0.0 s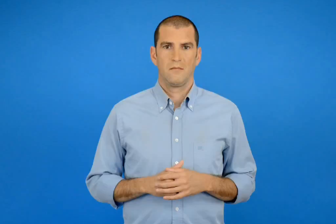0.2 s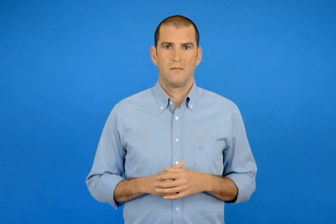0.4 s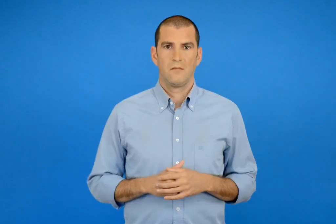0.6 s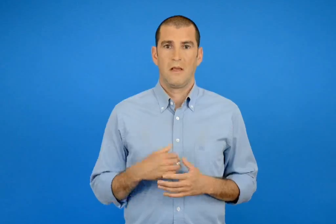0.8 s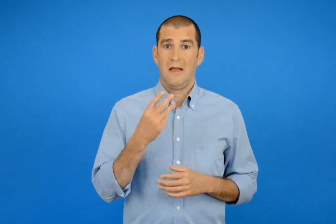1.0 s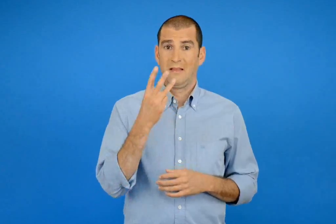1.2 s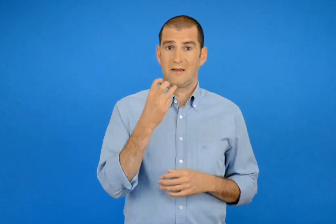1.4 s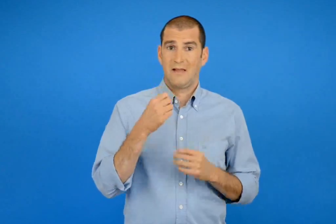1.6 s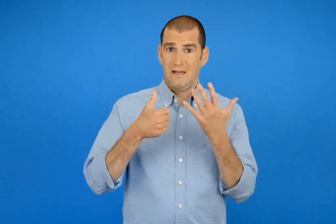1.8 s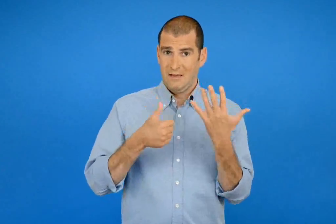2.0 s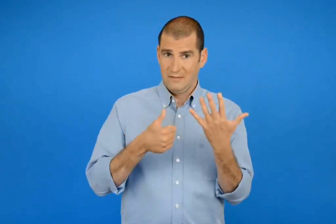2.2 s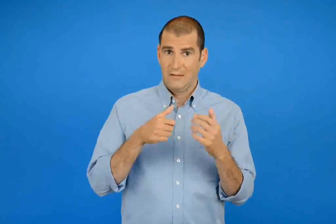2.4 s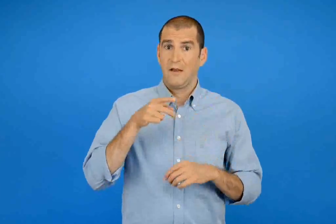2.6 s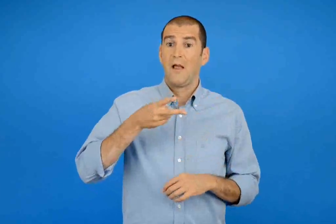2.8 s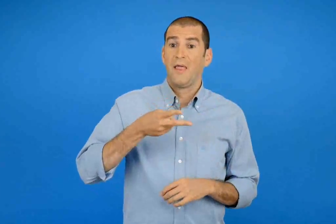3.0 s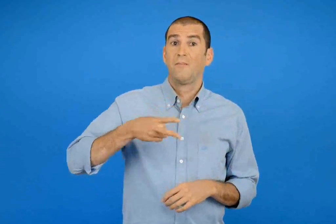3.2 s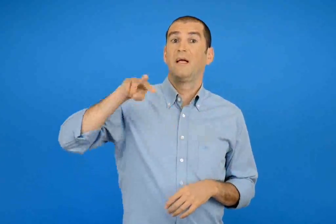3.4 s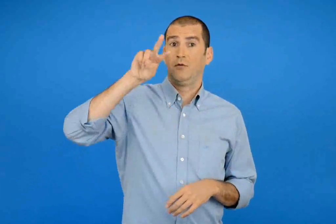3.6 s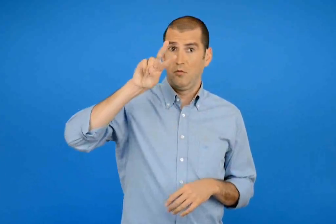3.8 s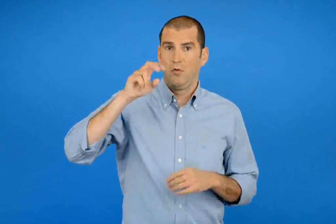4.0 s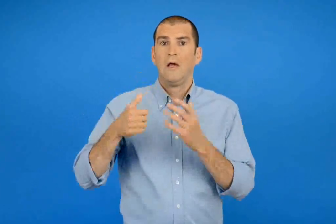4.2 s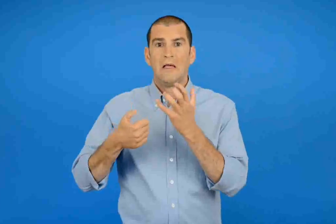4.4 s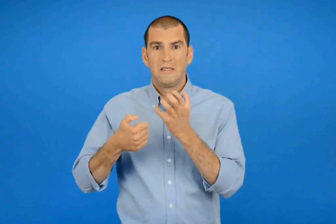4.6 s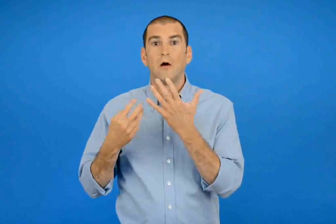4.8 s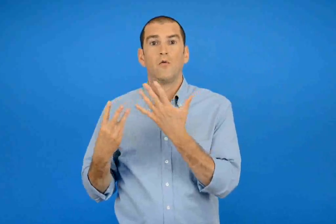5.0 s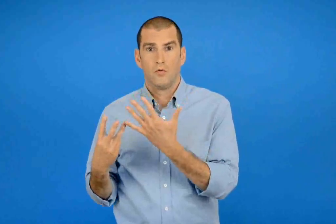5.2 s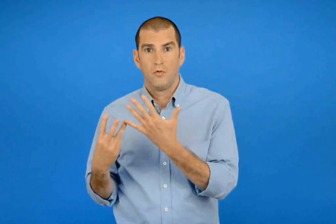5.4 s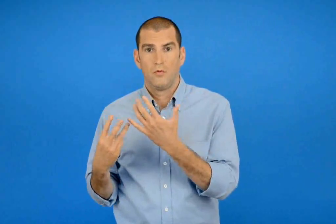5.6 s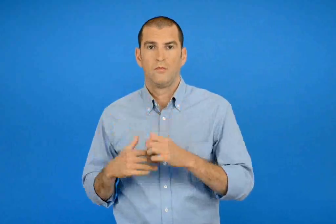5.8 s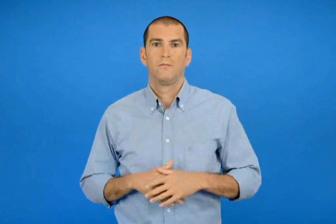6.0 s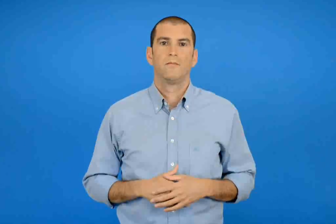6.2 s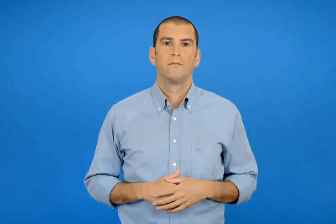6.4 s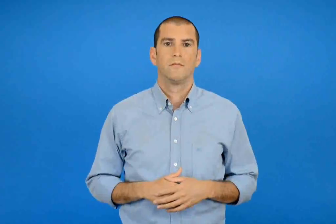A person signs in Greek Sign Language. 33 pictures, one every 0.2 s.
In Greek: το διπλάσιο του 36 είναι το 68
